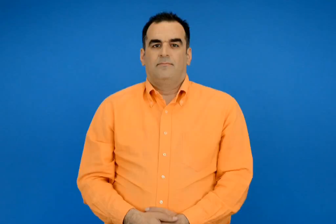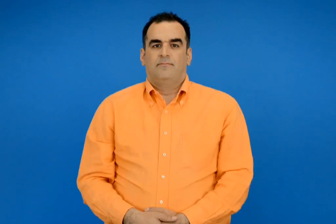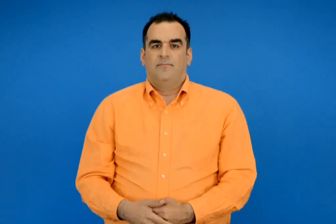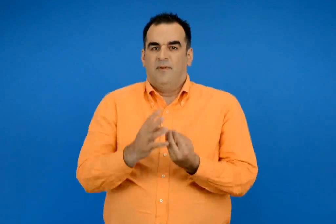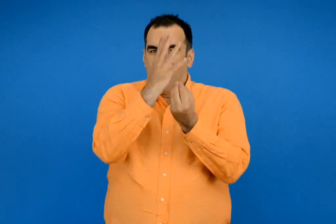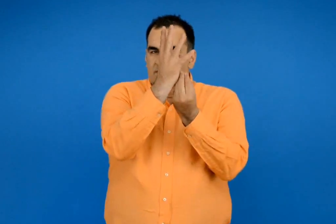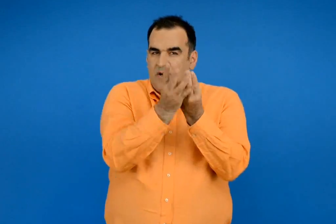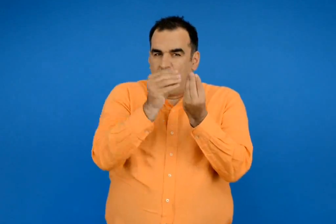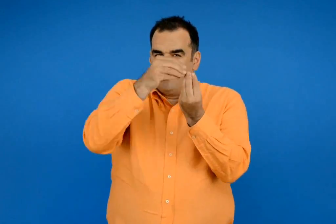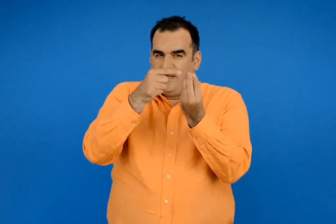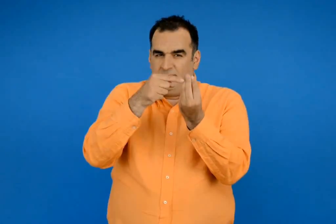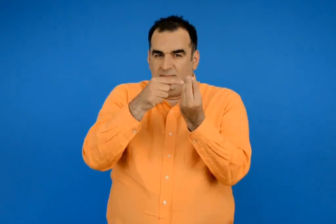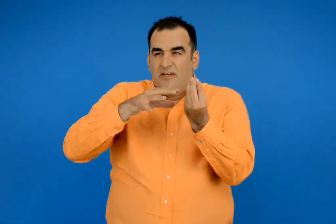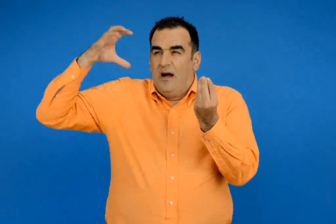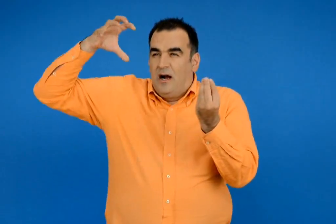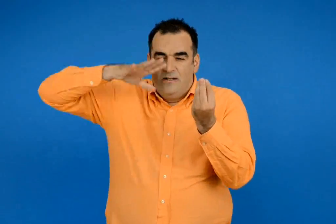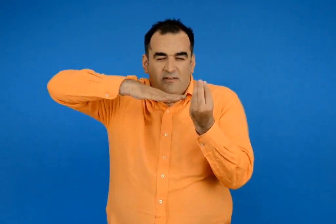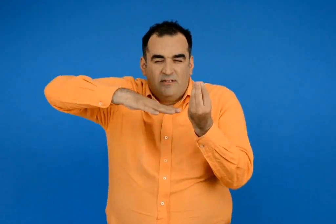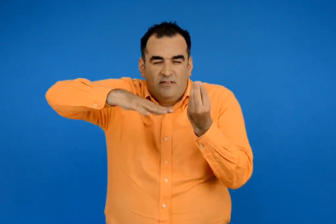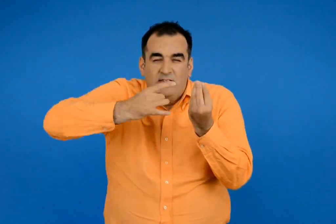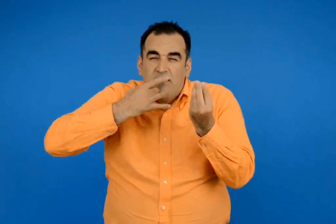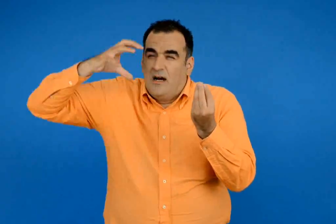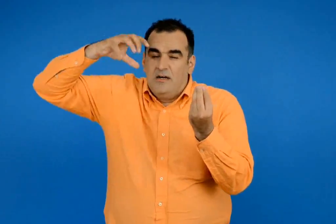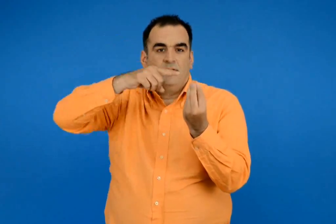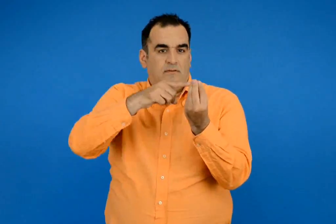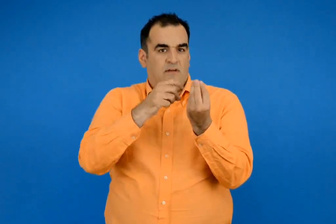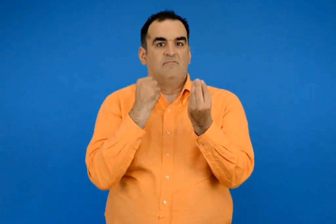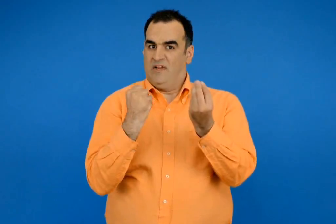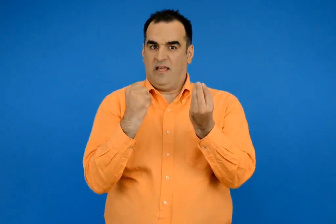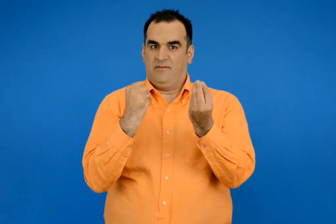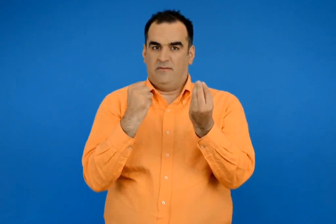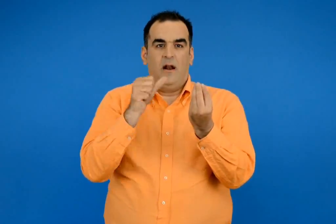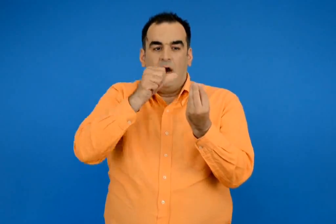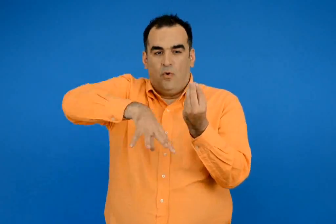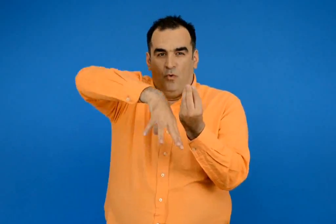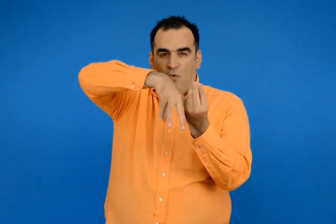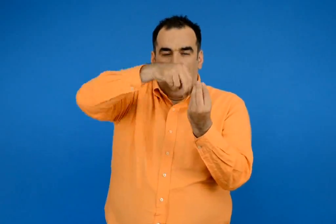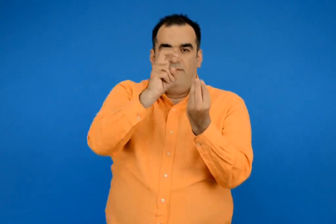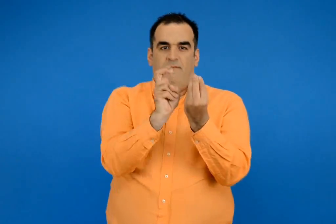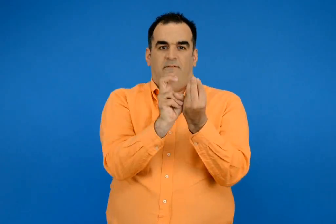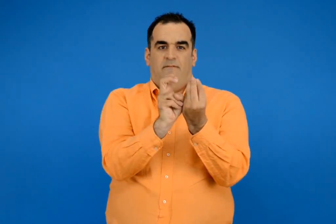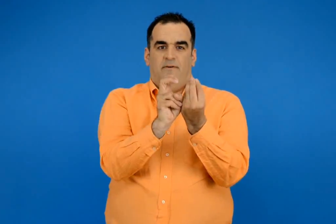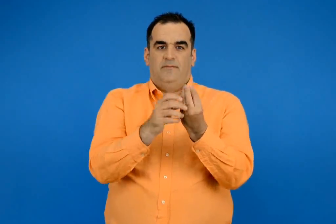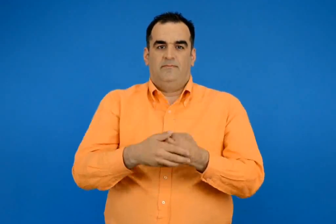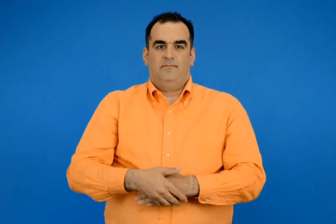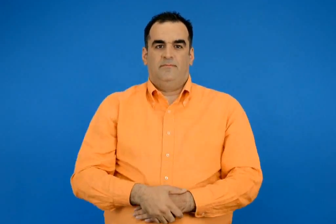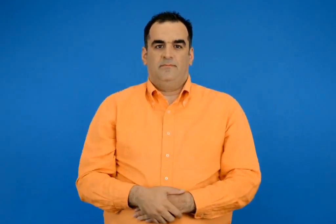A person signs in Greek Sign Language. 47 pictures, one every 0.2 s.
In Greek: η φραγκοσυκιά αντέχει στην ξηρασία γιατί αποθηκεύει στο βλαστό της νερό
